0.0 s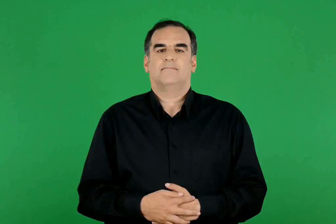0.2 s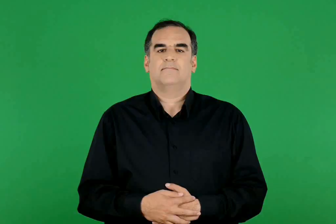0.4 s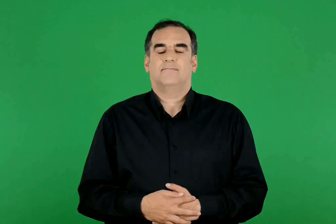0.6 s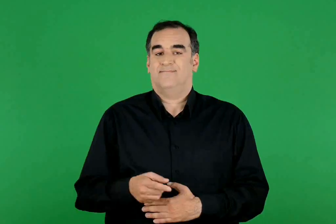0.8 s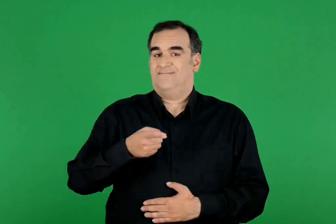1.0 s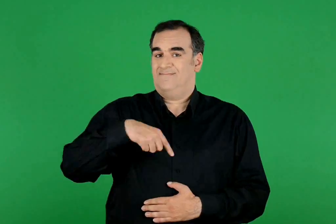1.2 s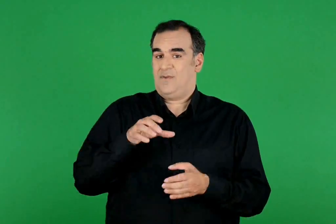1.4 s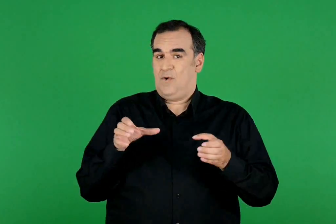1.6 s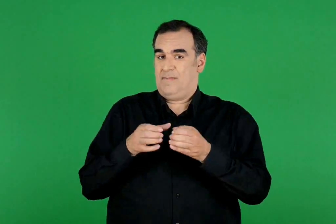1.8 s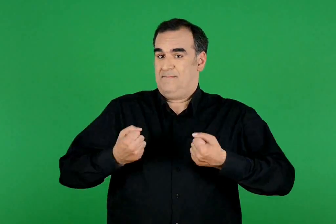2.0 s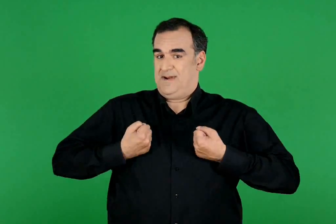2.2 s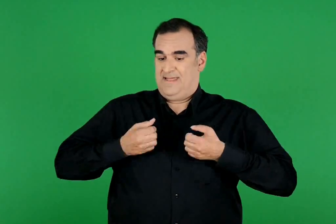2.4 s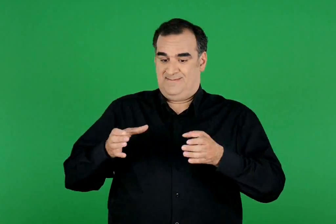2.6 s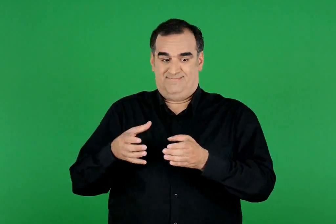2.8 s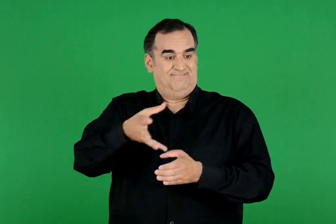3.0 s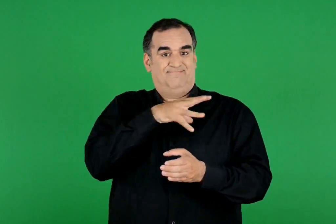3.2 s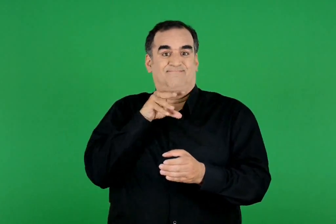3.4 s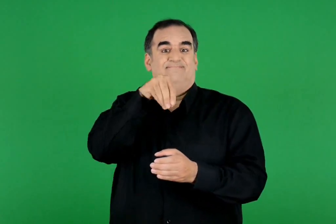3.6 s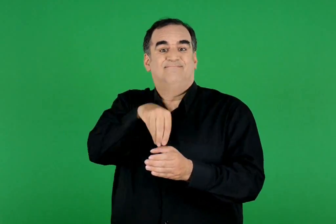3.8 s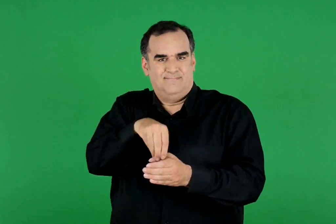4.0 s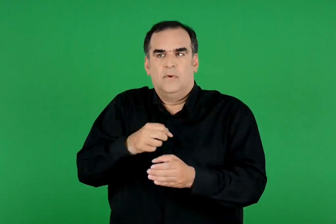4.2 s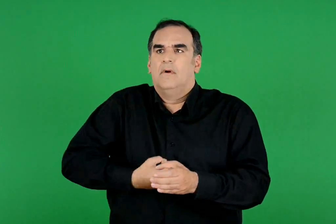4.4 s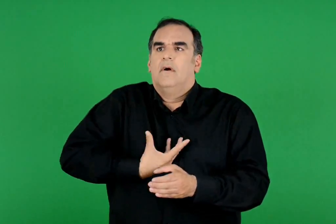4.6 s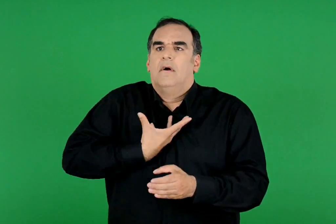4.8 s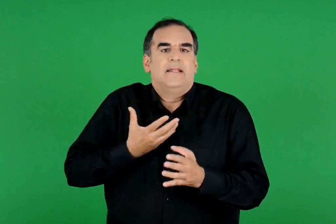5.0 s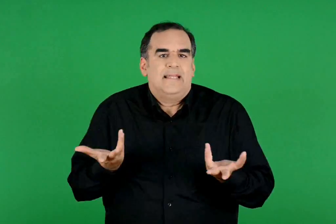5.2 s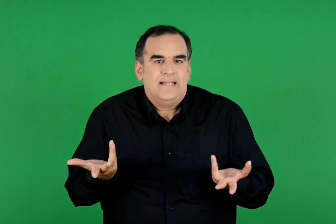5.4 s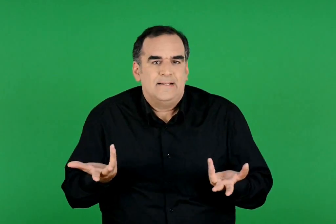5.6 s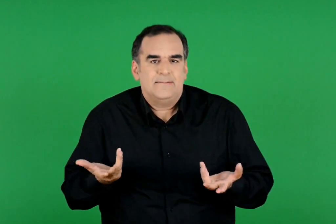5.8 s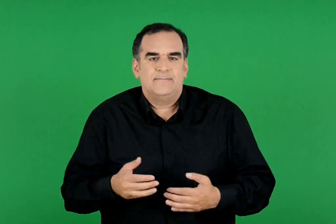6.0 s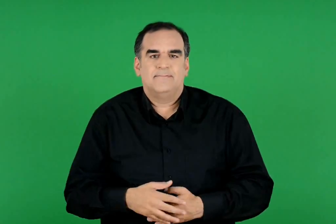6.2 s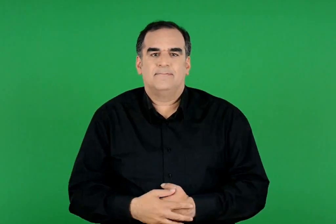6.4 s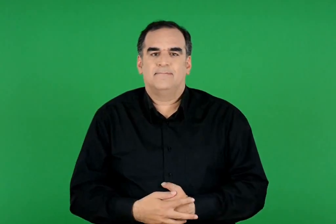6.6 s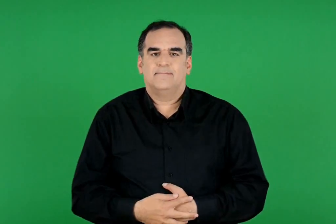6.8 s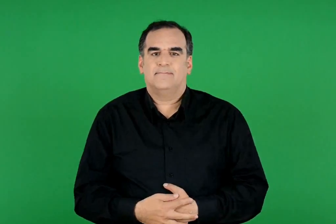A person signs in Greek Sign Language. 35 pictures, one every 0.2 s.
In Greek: τι νιώθουμε όταν παίζουμε ένα ομαδικό παιχνίδι ;
